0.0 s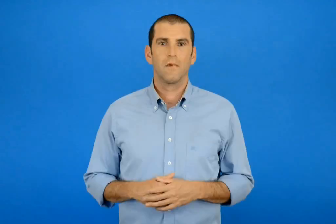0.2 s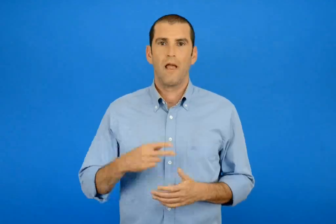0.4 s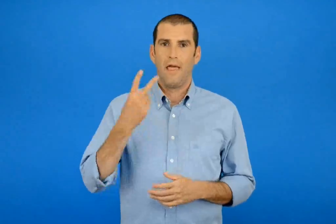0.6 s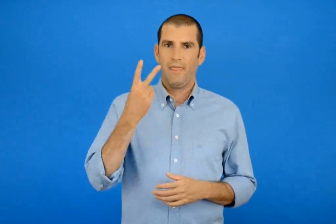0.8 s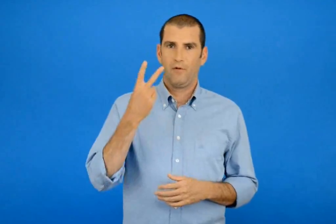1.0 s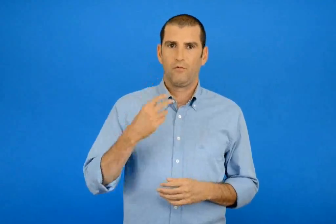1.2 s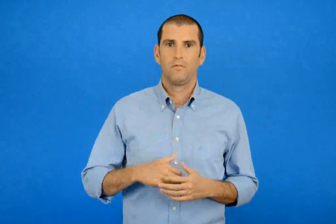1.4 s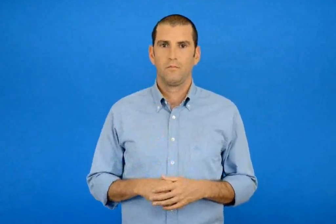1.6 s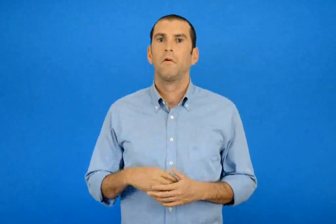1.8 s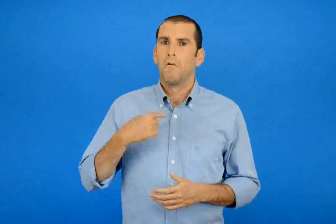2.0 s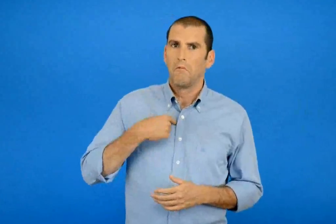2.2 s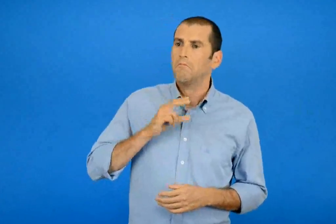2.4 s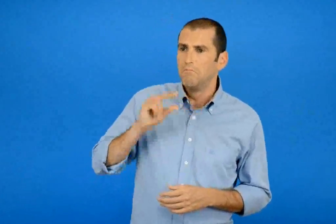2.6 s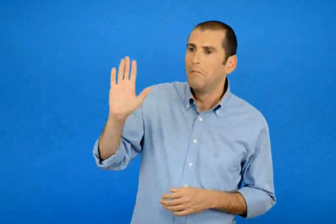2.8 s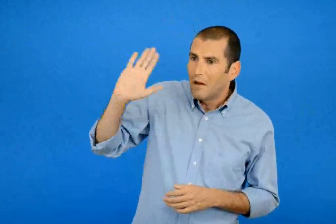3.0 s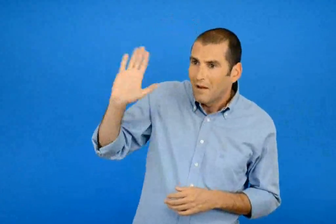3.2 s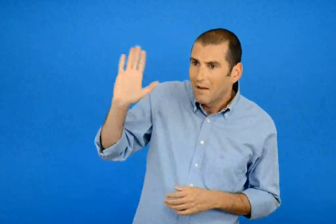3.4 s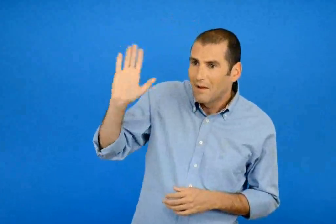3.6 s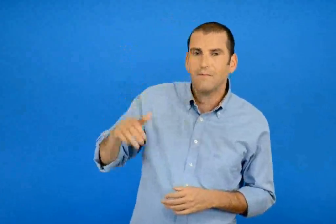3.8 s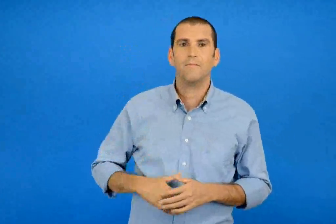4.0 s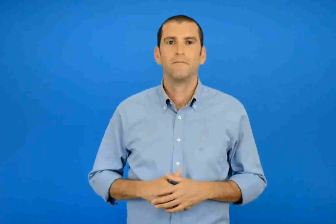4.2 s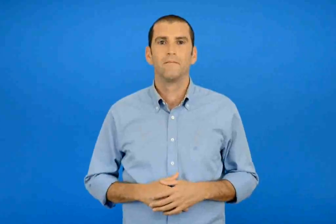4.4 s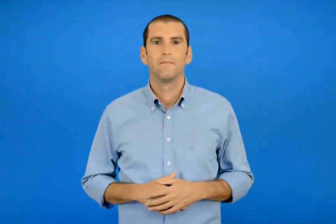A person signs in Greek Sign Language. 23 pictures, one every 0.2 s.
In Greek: 2 τους χαιρετώ και εγώ
